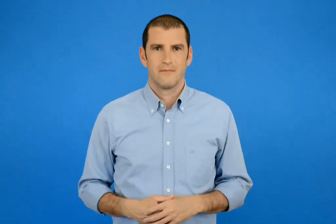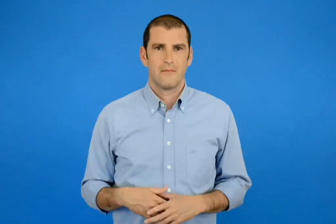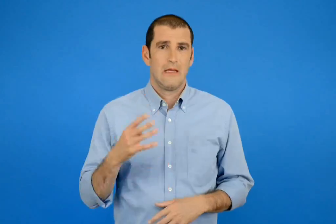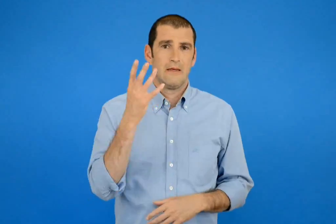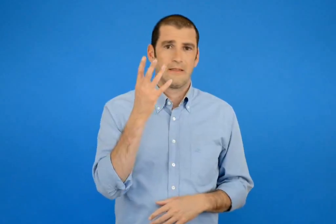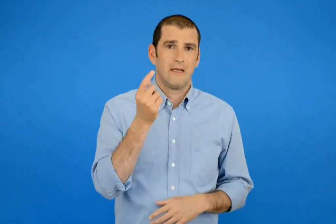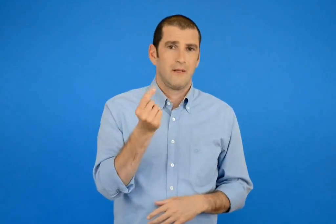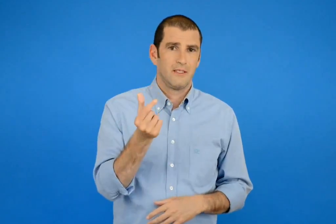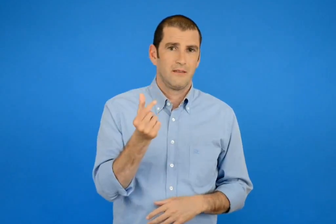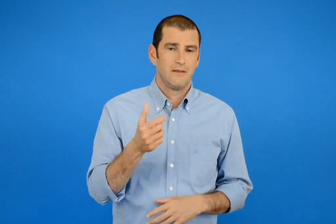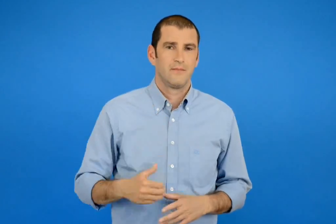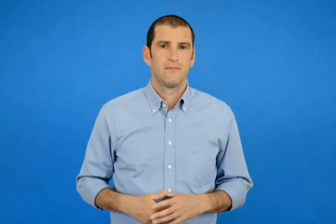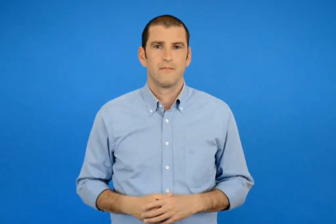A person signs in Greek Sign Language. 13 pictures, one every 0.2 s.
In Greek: 4 και μισή
